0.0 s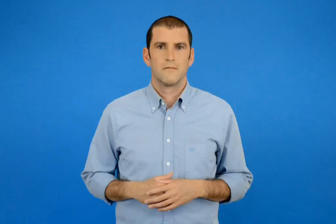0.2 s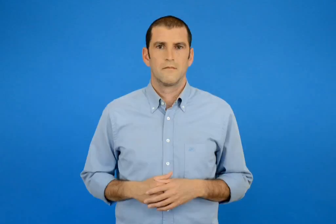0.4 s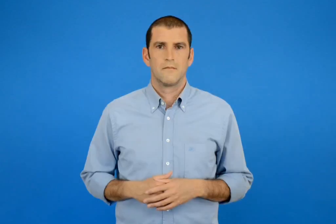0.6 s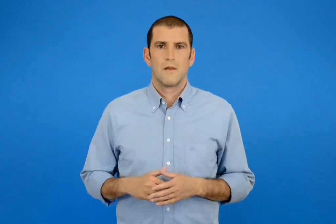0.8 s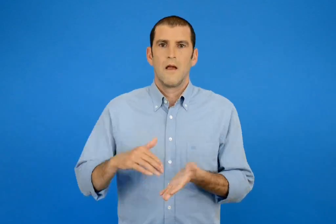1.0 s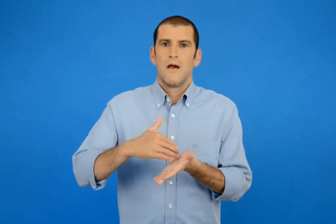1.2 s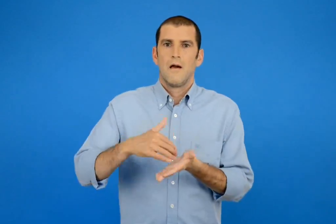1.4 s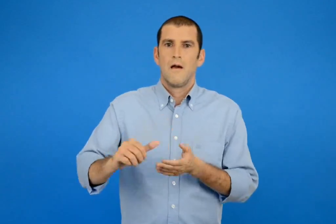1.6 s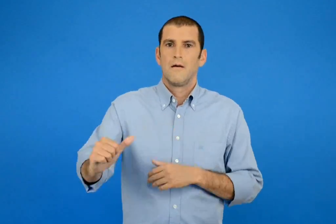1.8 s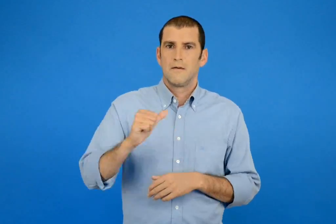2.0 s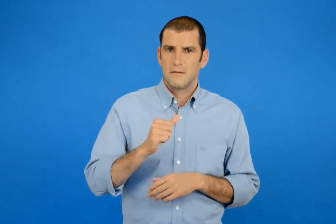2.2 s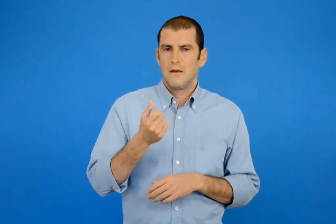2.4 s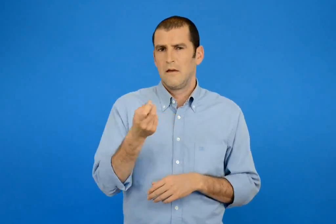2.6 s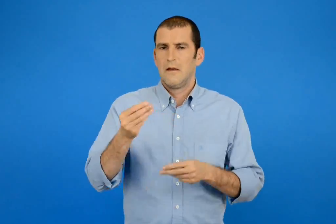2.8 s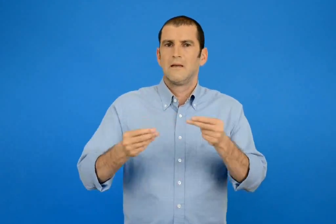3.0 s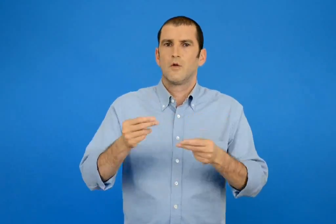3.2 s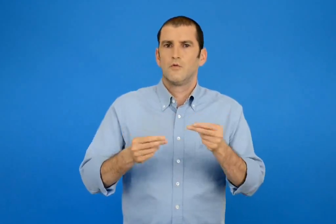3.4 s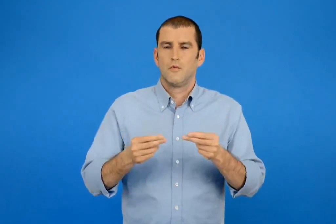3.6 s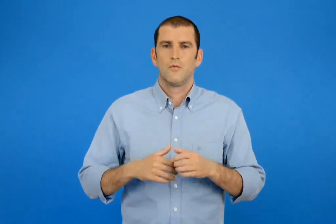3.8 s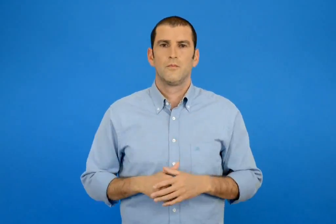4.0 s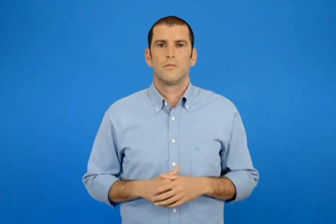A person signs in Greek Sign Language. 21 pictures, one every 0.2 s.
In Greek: υπολογίζω τα ρέστα
